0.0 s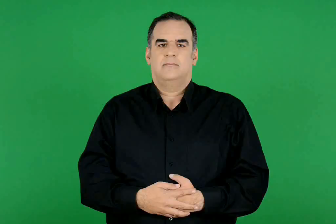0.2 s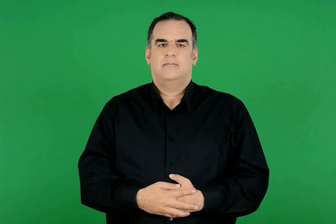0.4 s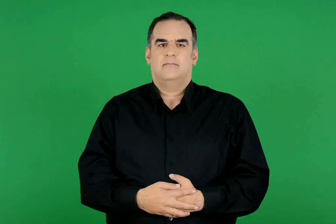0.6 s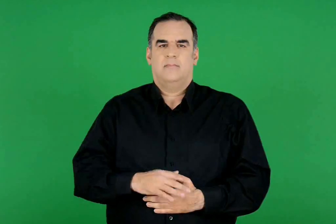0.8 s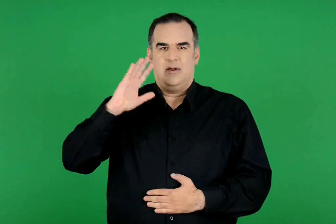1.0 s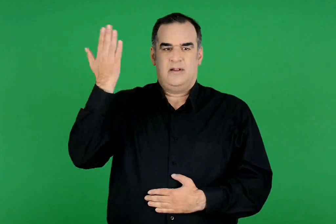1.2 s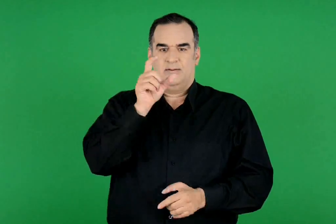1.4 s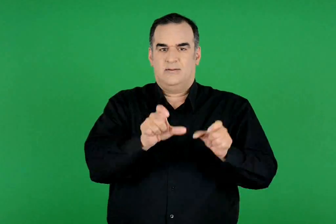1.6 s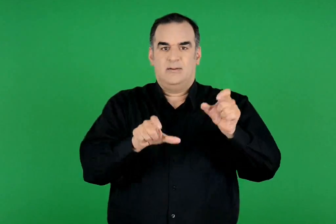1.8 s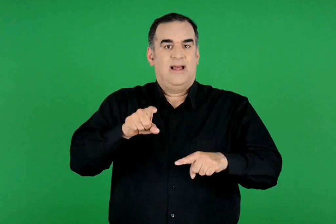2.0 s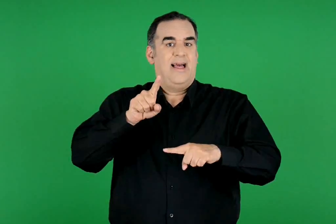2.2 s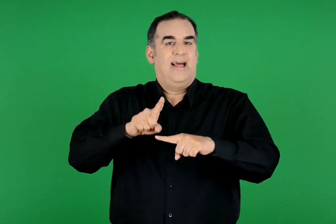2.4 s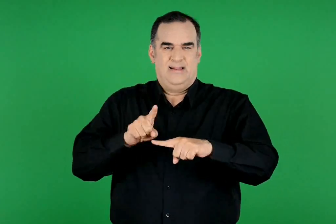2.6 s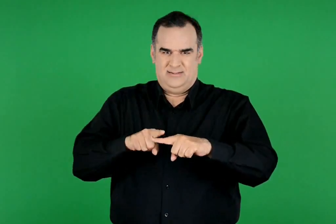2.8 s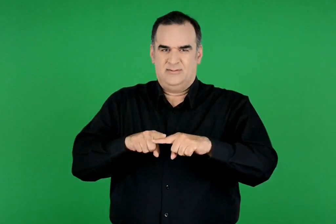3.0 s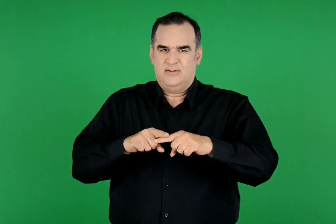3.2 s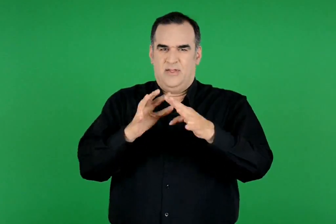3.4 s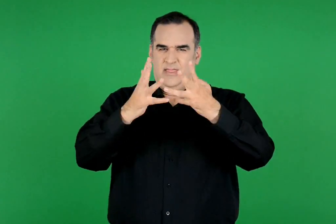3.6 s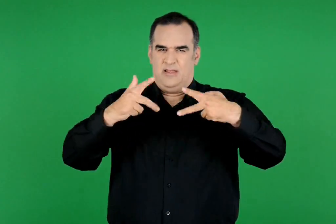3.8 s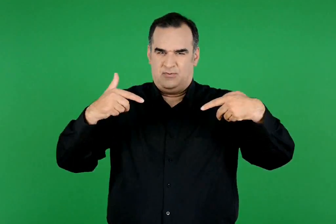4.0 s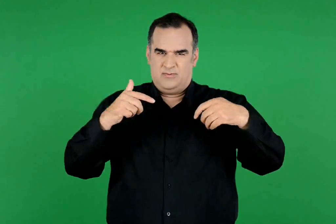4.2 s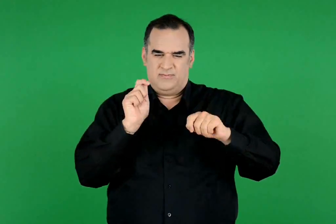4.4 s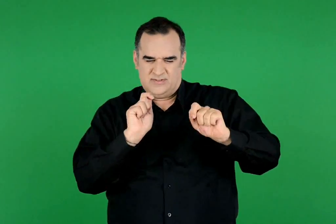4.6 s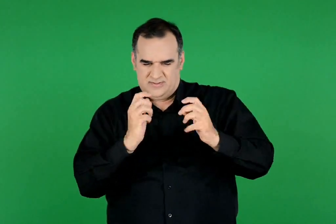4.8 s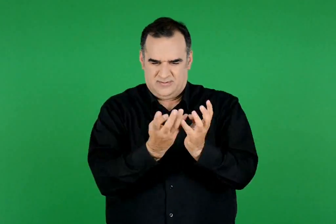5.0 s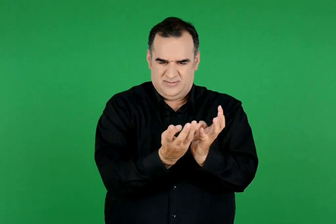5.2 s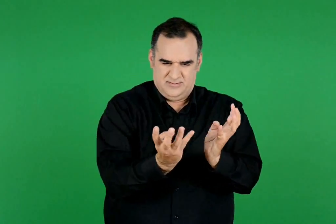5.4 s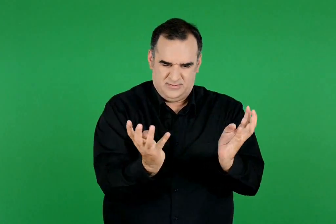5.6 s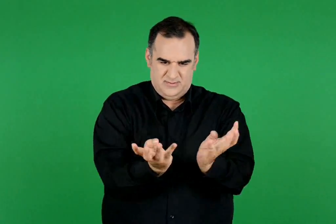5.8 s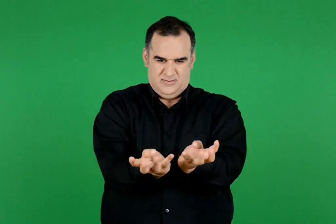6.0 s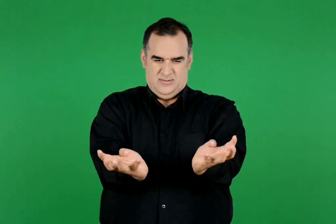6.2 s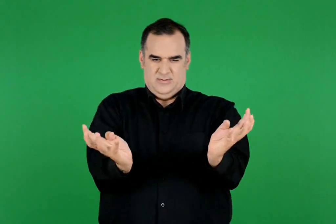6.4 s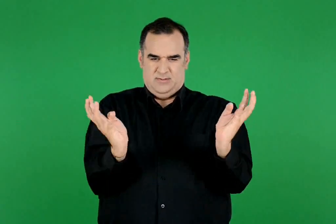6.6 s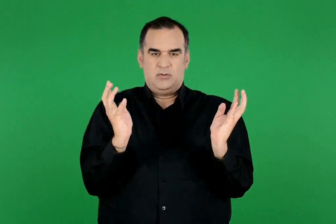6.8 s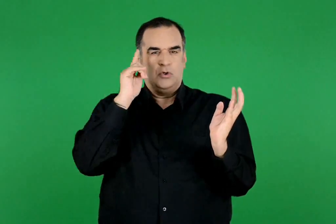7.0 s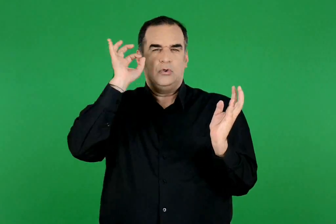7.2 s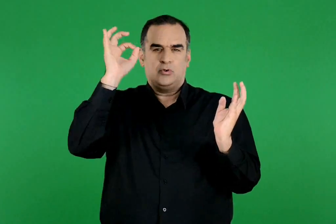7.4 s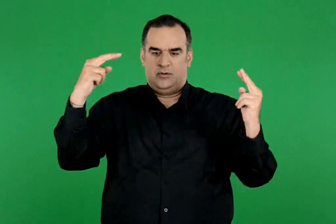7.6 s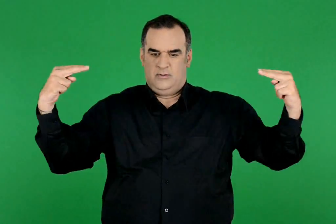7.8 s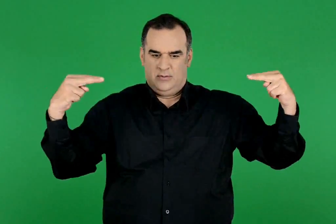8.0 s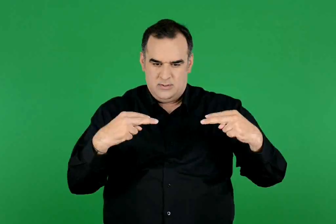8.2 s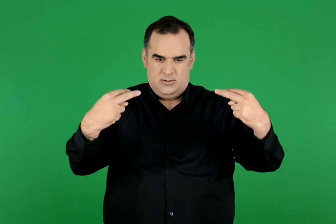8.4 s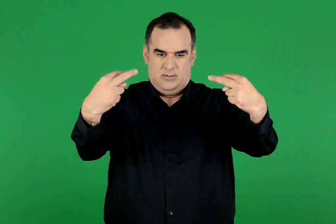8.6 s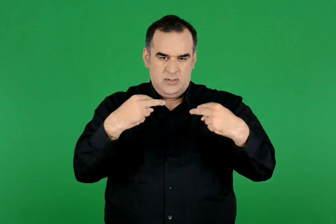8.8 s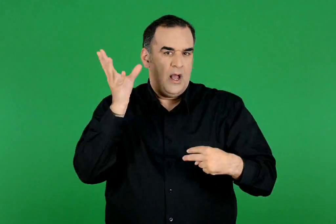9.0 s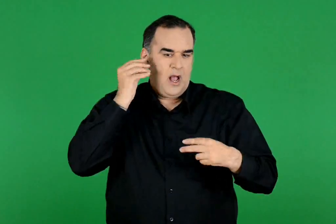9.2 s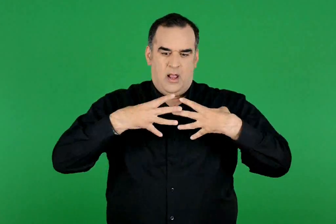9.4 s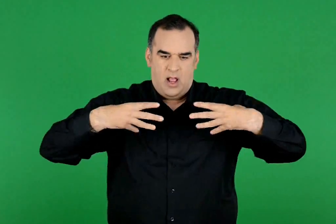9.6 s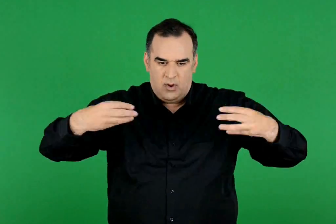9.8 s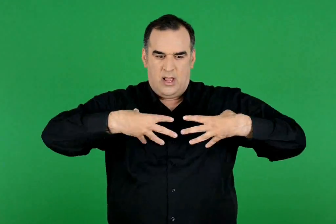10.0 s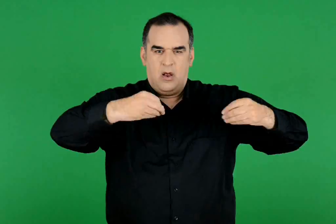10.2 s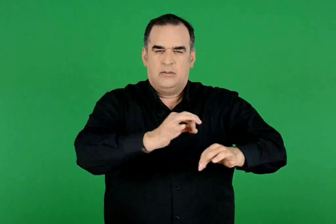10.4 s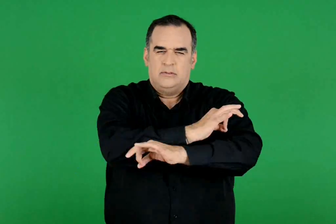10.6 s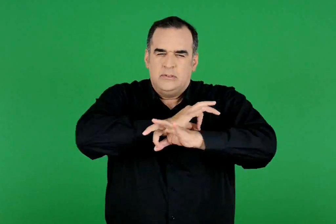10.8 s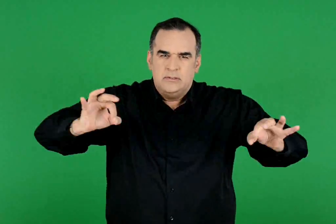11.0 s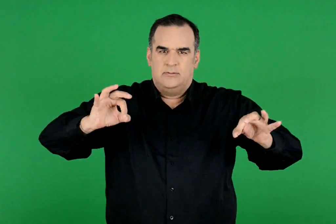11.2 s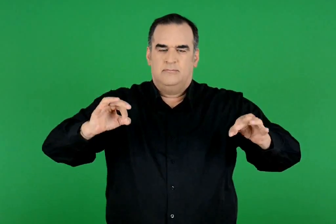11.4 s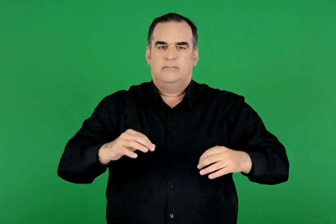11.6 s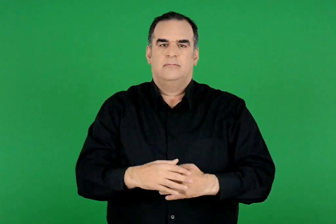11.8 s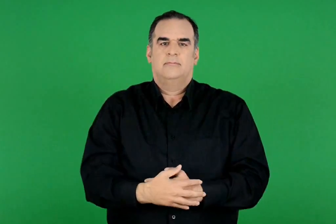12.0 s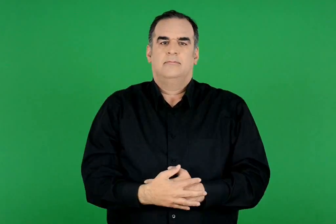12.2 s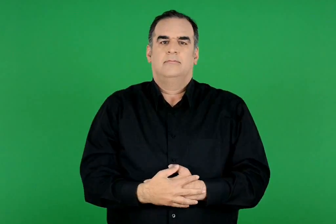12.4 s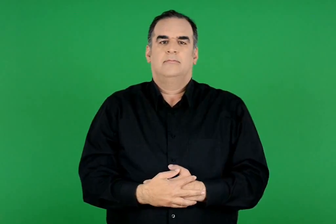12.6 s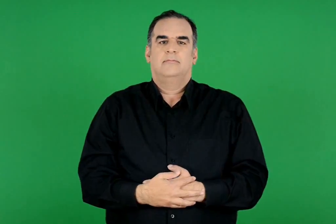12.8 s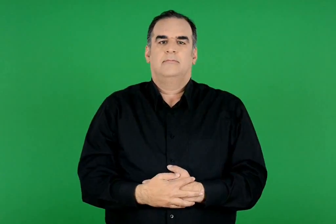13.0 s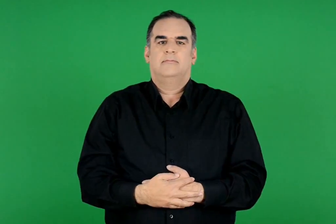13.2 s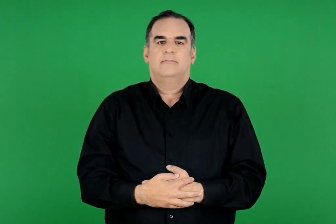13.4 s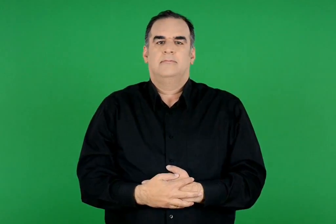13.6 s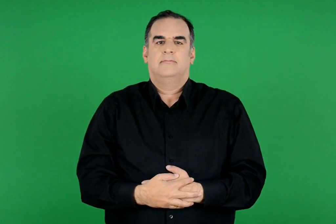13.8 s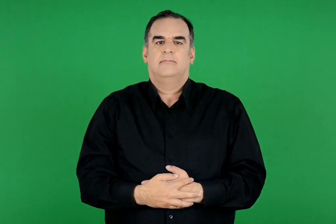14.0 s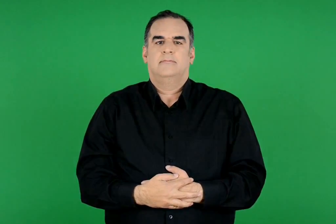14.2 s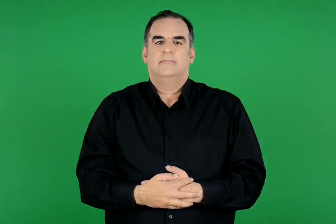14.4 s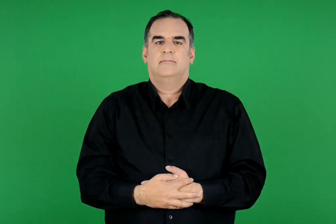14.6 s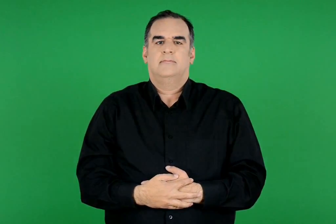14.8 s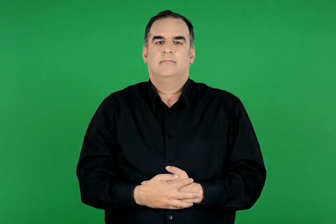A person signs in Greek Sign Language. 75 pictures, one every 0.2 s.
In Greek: οι αρχαίοι έλληνες κατασκεύαζαν τα θέατρα με τέτοιο τρόπο , ώστε οι θεατές να μπορούν να βλέπουν και να ακούν τα πάντα , όπου και αν κάθονταν
